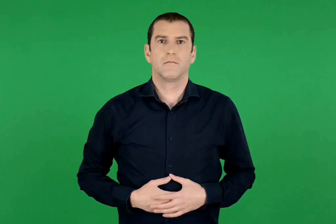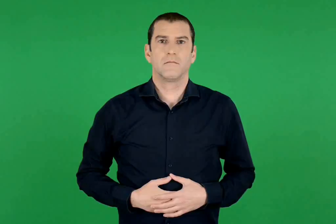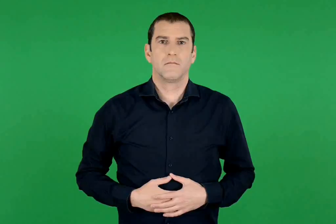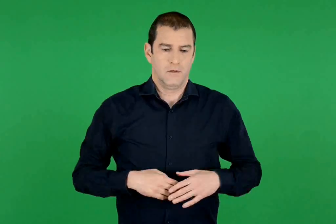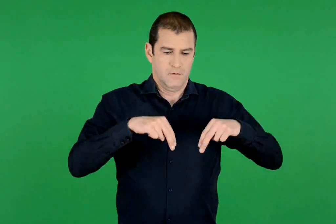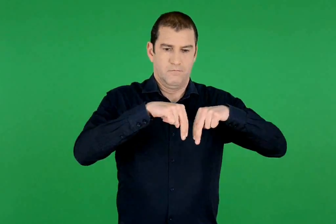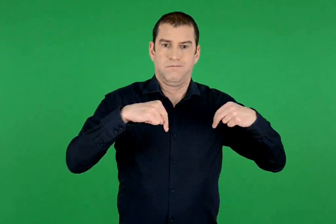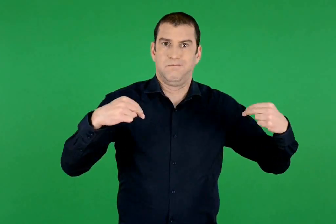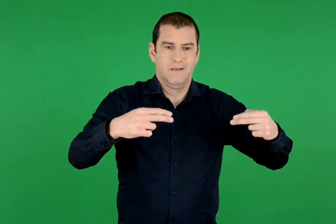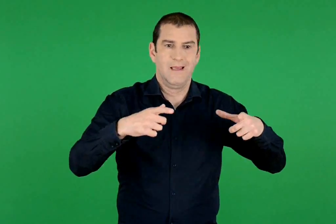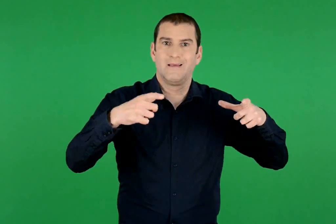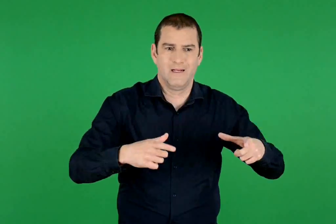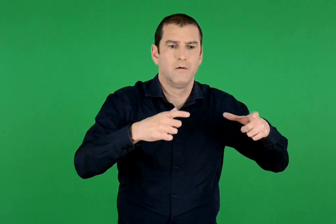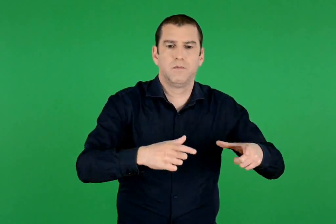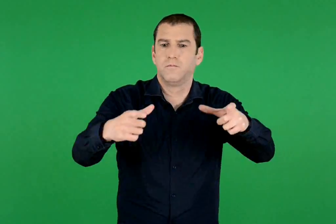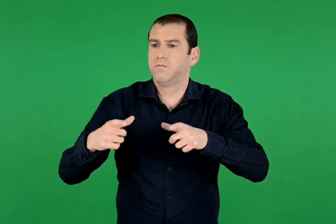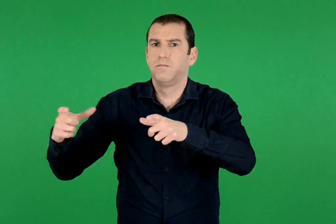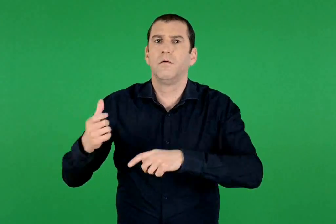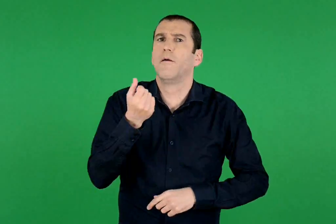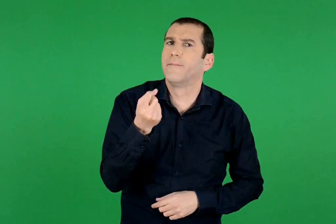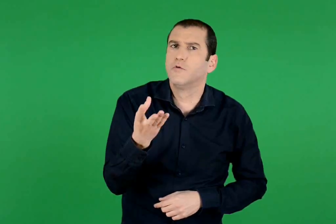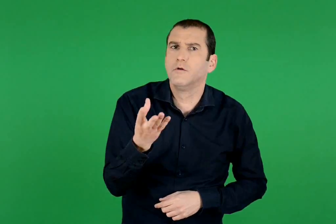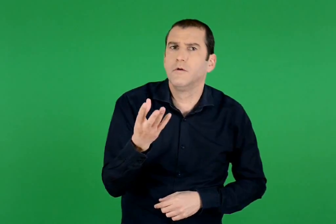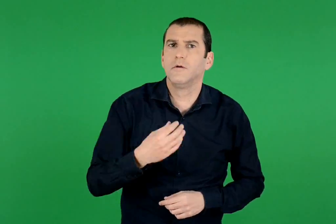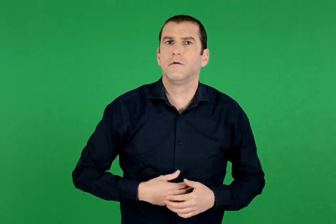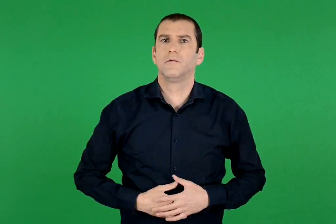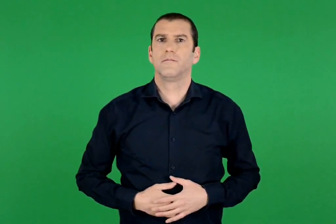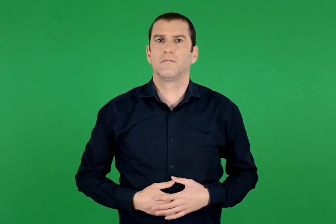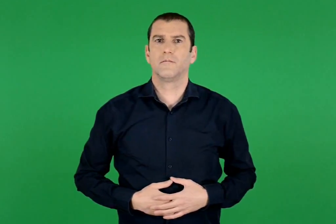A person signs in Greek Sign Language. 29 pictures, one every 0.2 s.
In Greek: πόσοι κύκλοι θα σχηματιστούν ;
